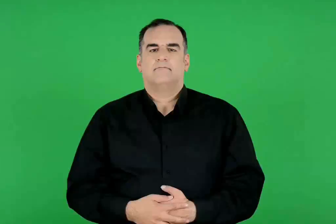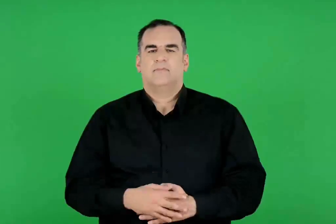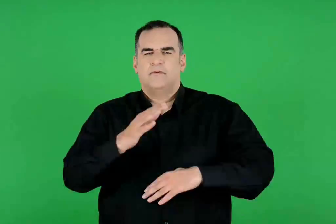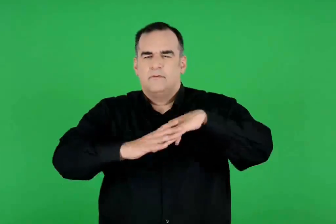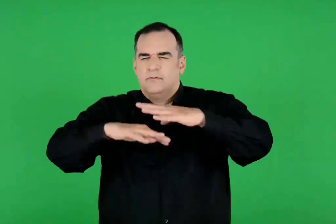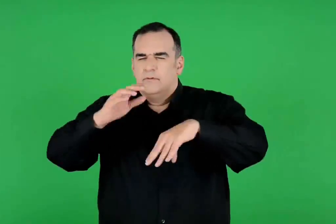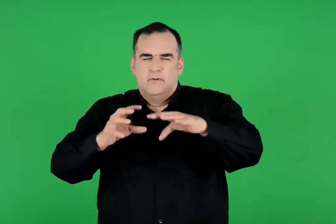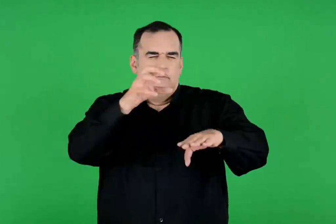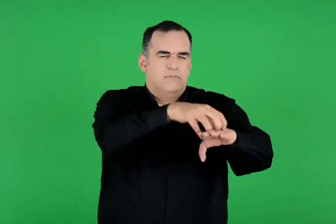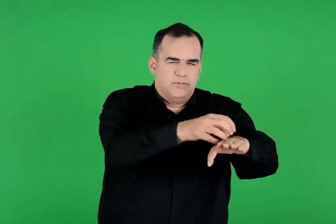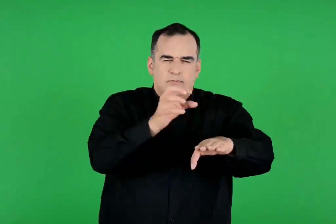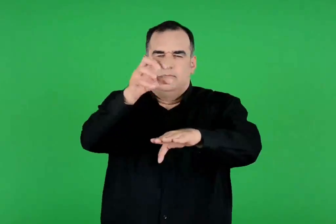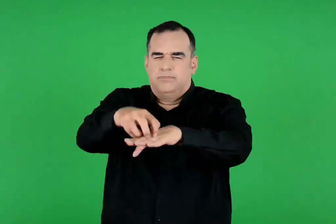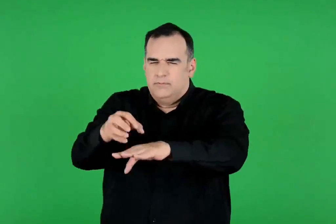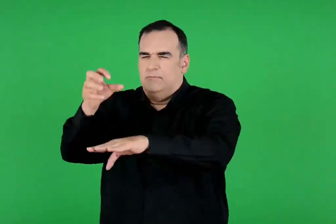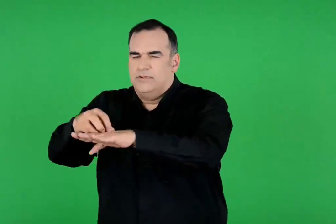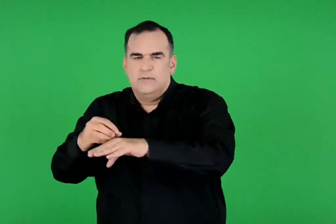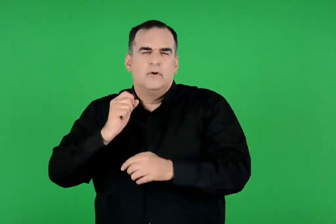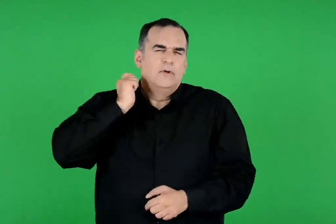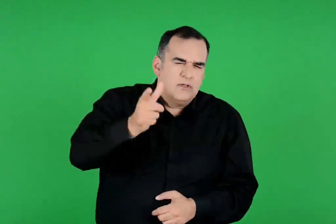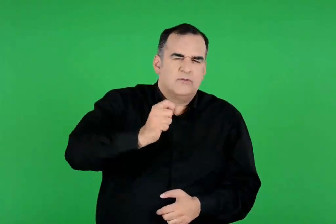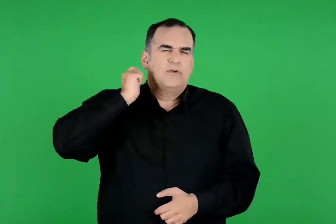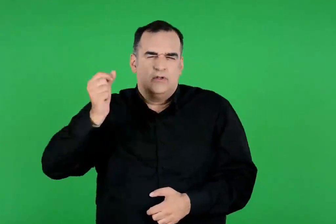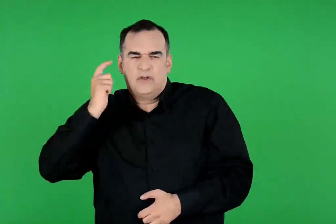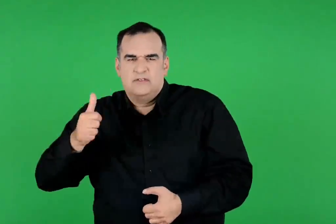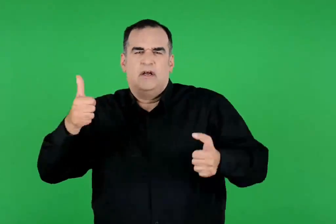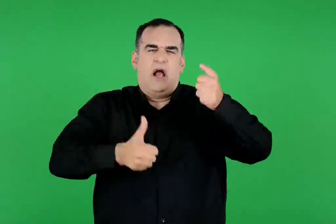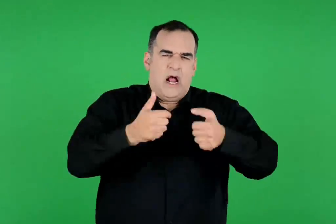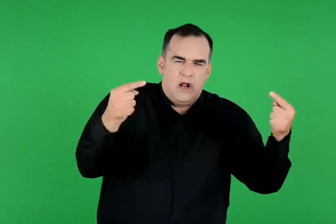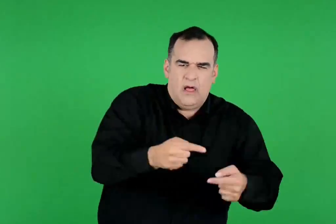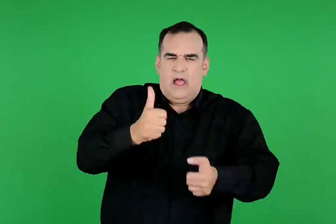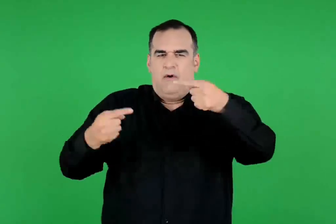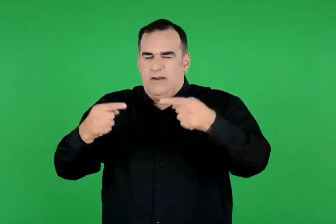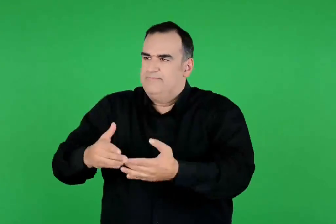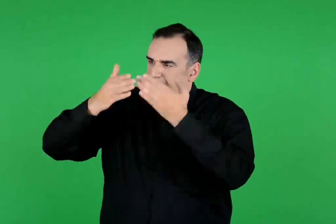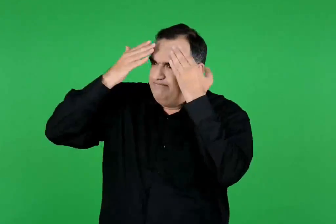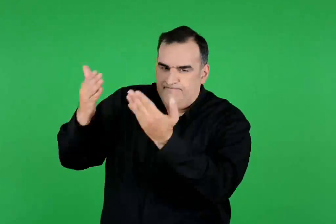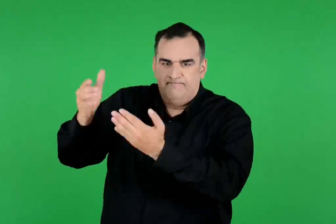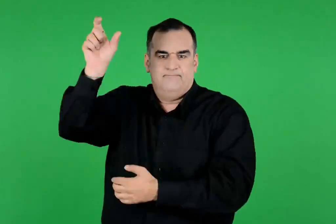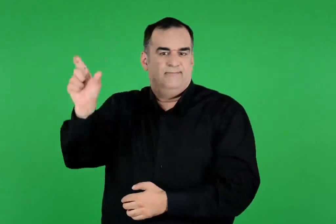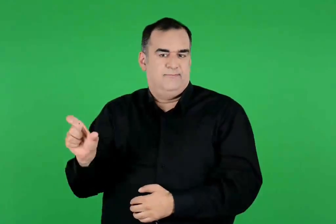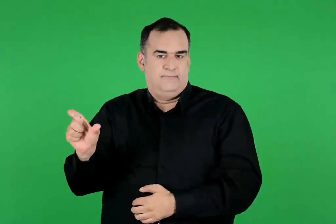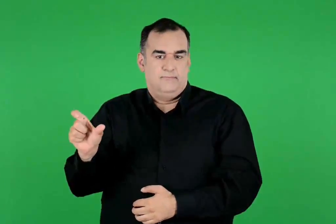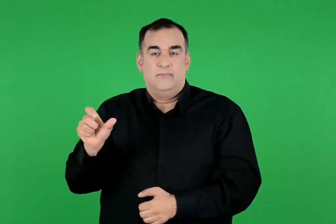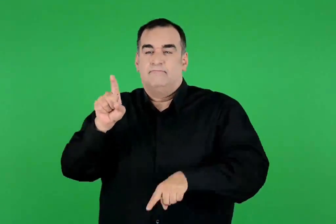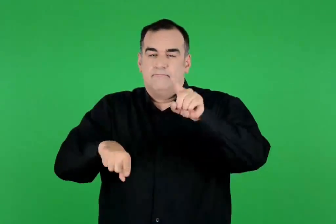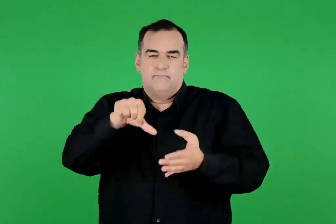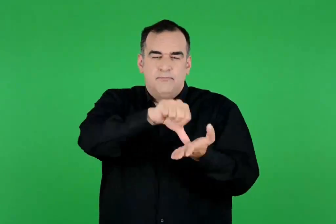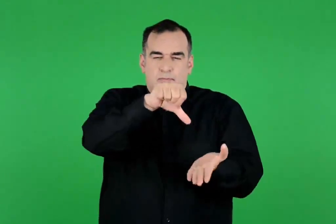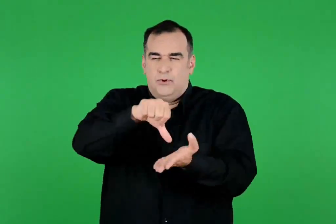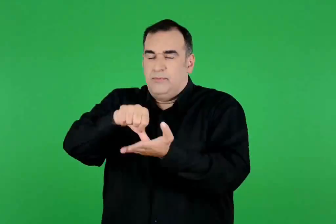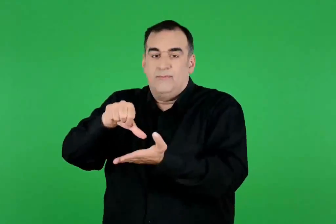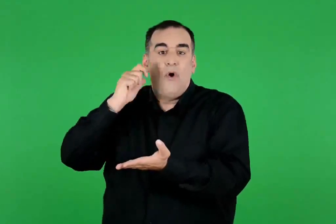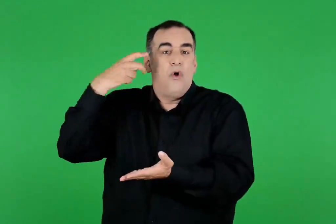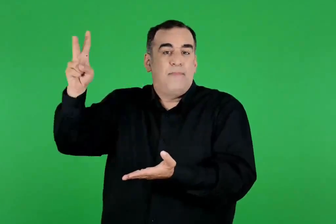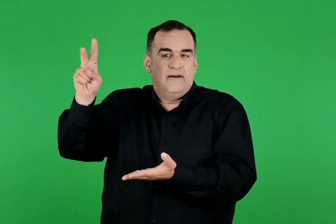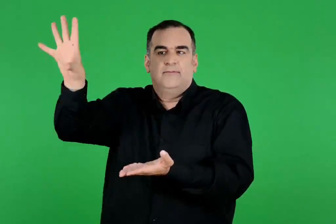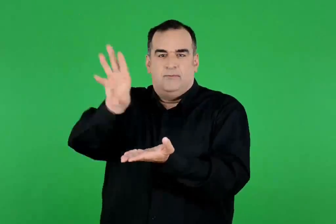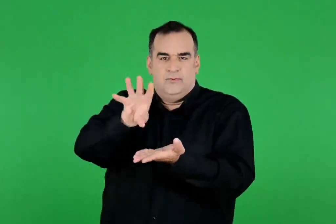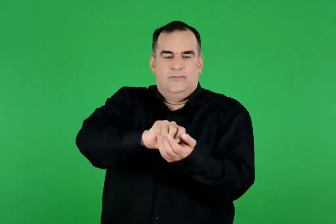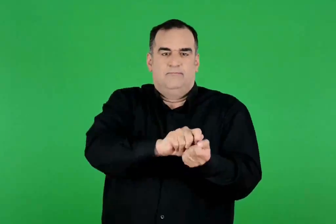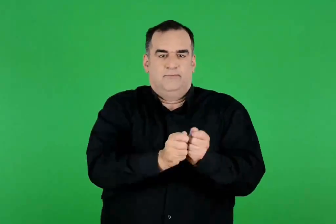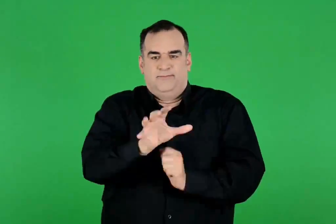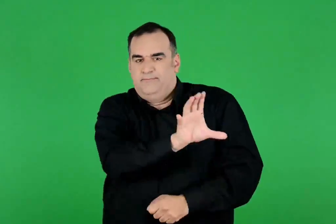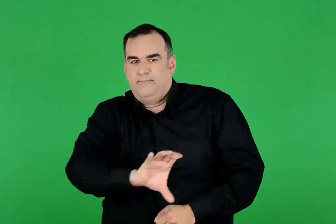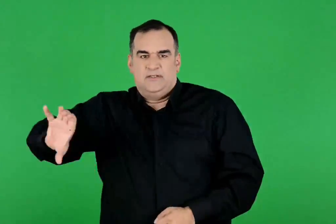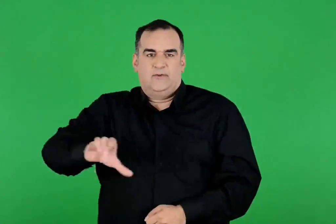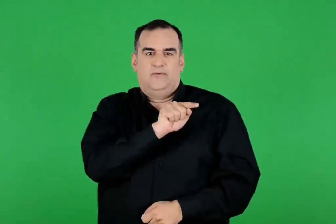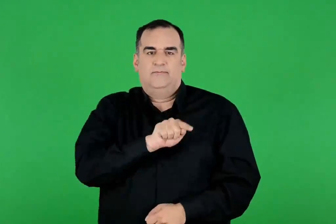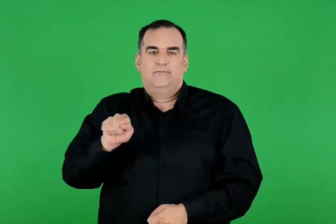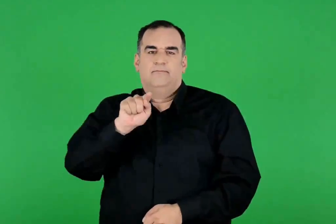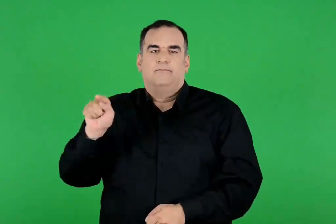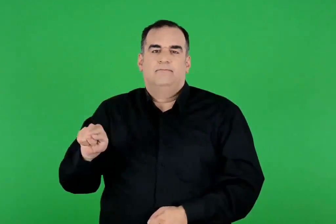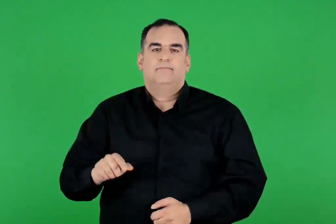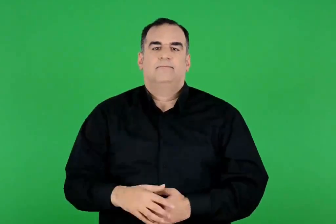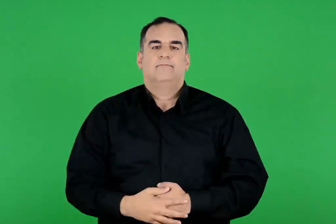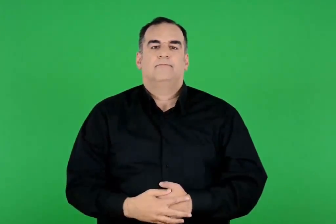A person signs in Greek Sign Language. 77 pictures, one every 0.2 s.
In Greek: πολλοί ναοί φτιάχτηκαν και πολλές γιορτές κι αγώνες γίνονταν για να τον τιμήσουν. πολλές πόλεις πήραν το όνομά του σε ολόκληρη τη μεσόγειο
